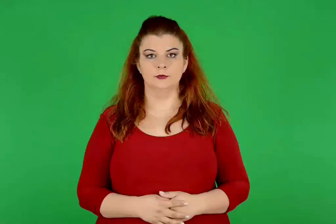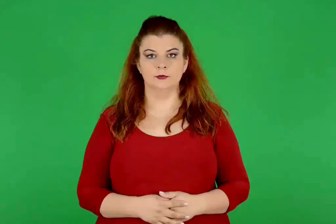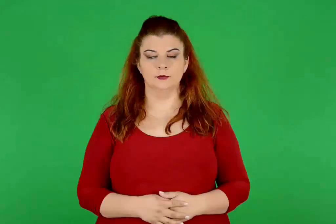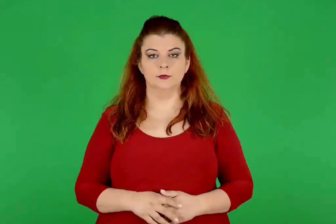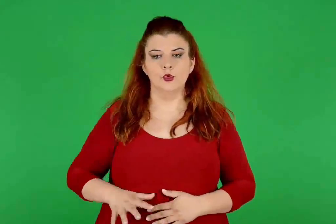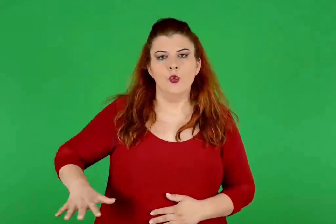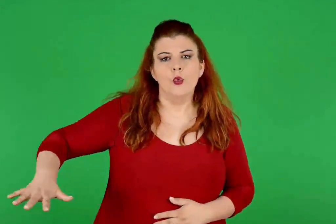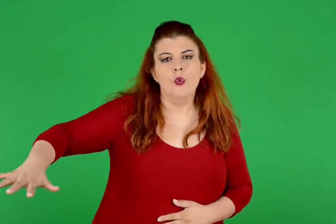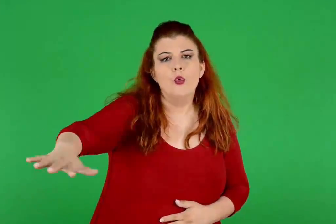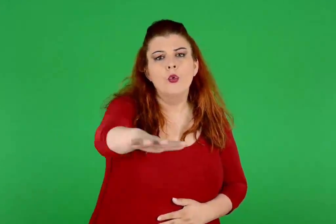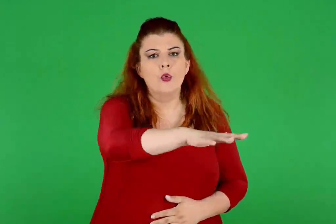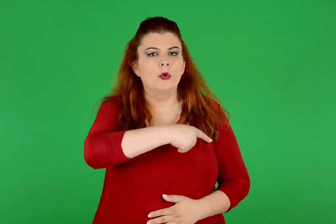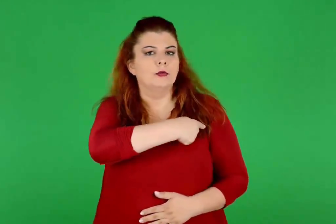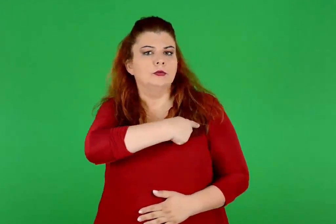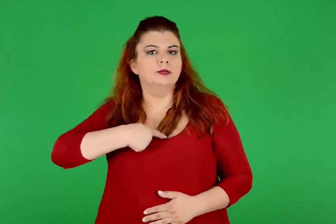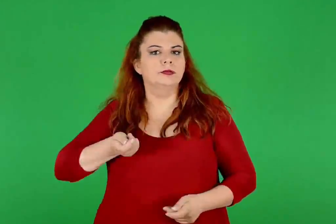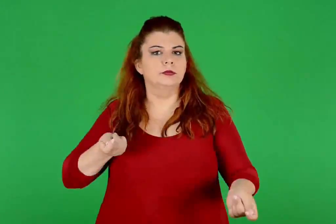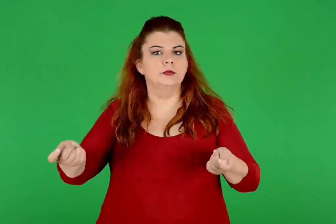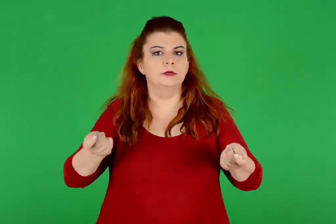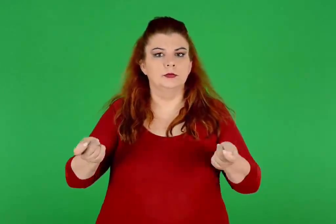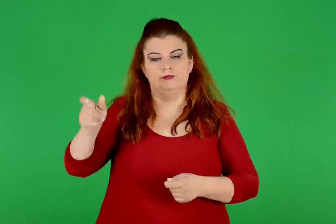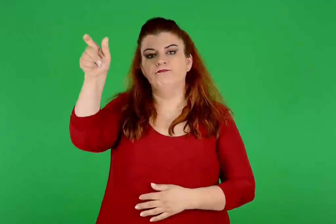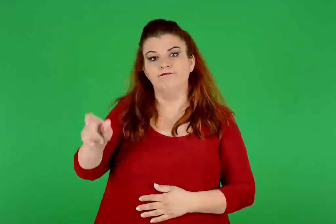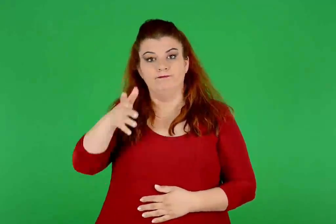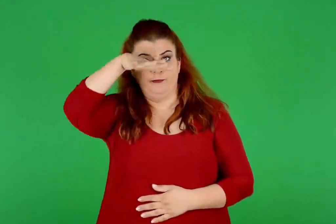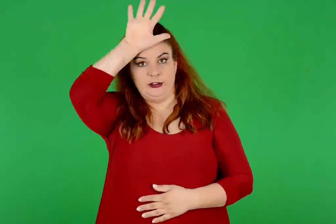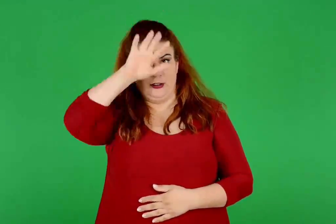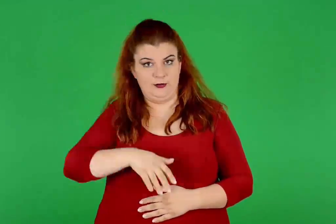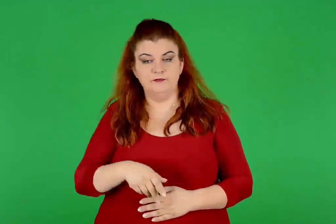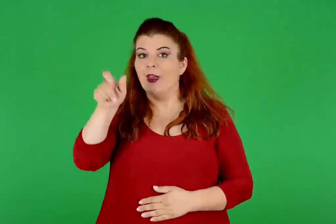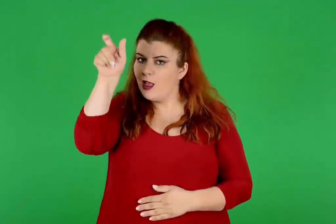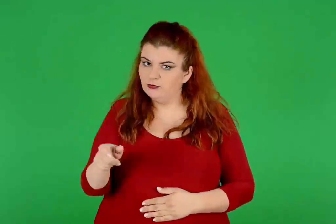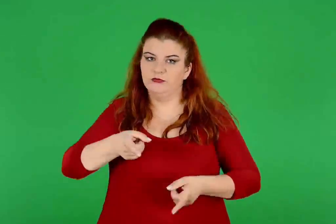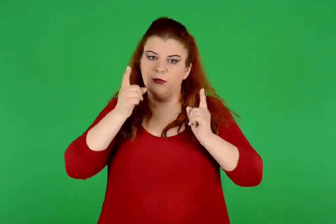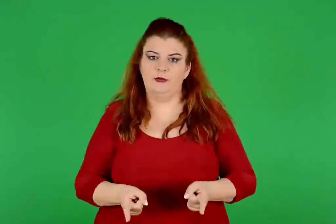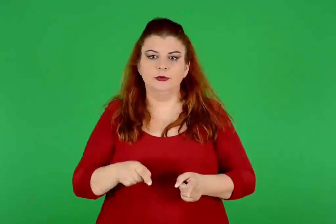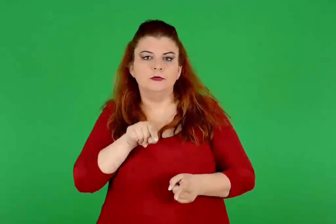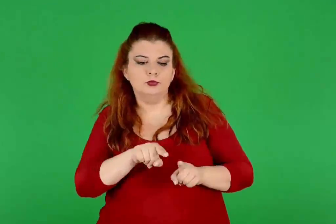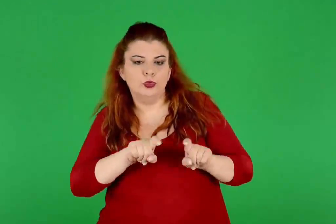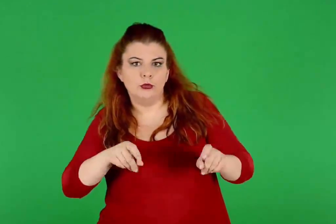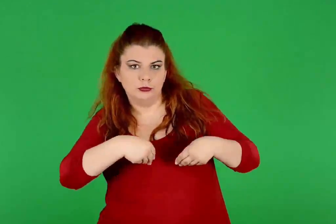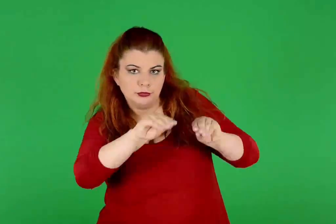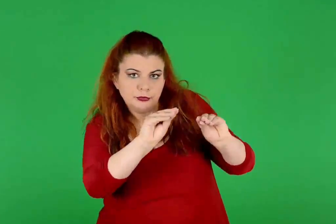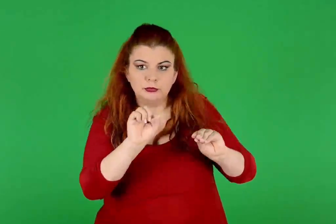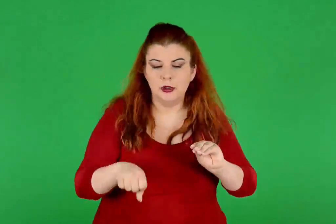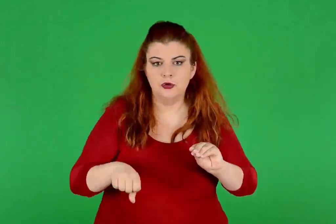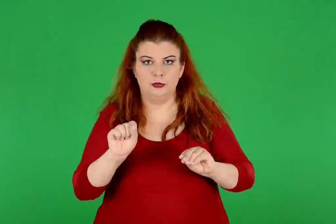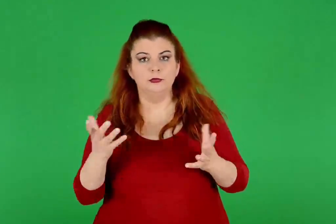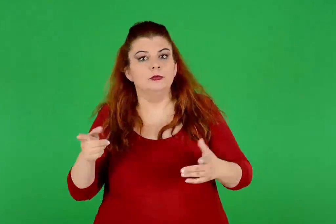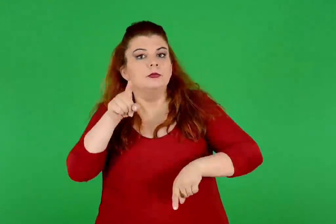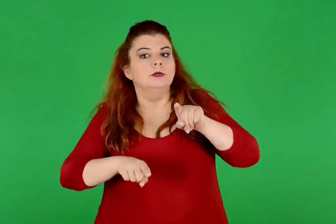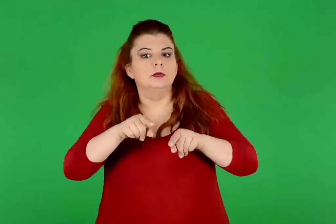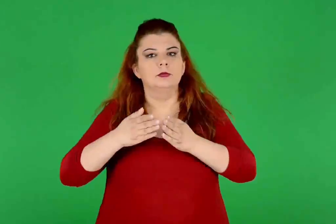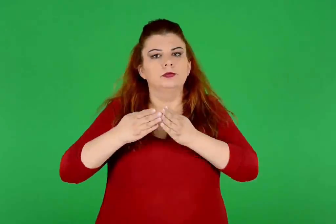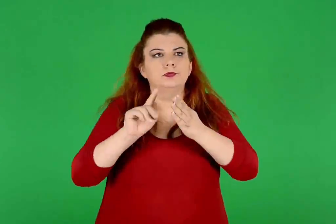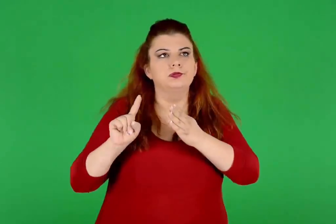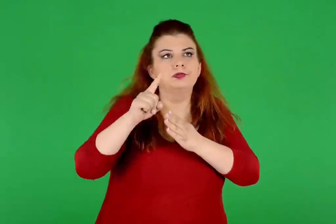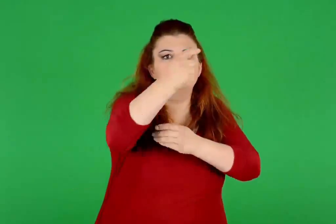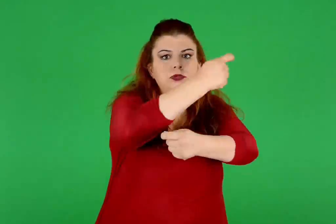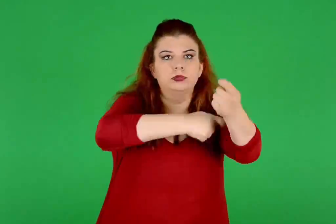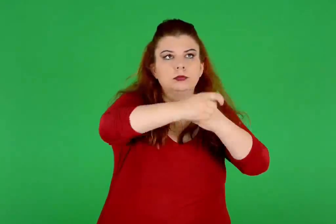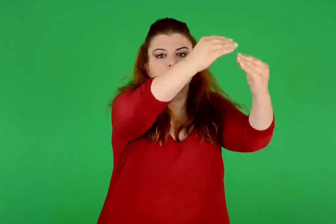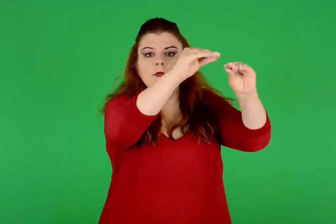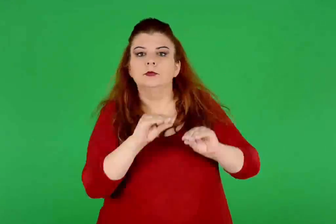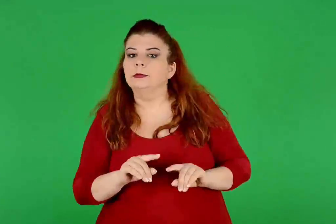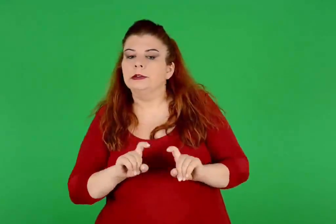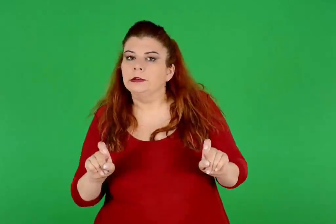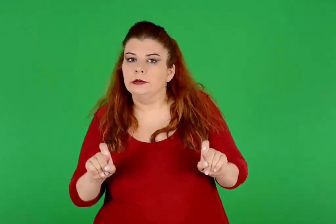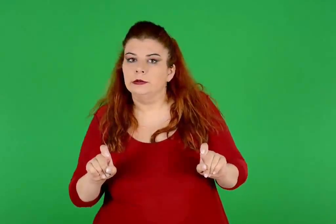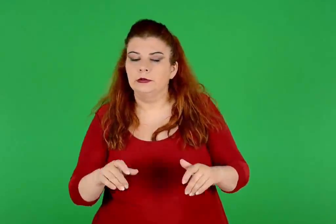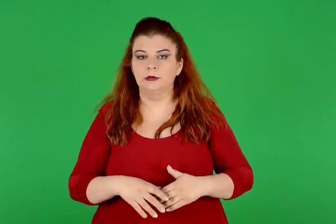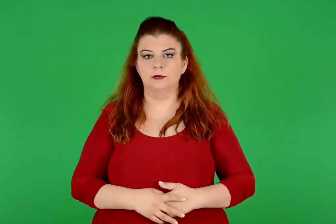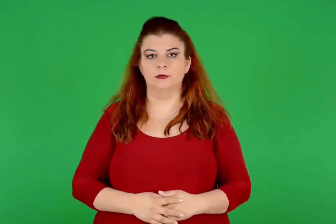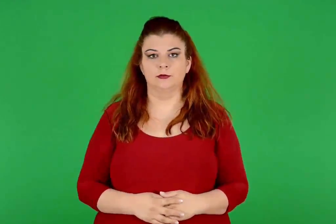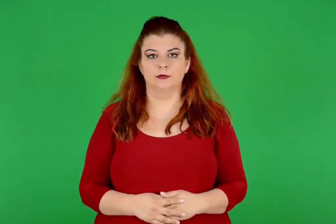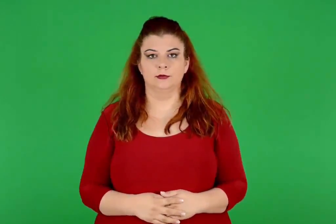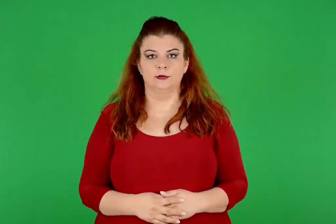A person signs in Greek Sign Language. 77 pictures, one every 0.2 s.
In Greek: όλων αυτών αρχηγός ήταν ο βασιλιάς. αυτός κανόνιζε ποια προϊόντα έπρεπε να πουληθούν και τι θα έφερναν τα εμπορικά καράβια από τις άλλες χώρες
